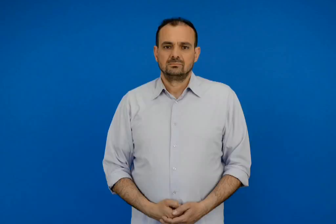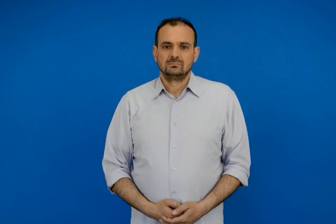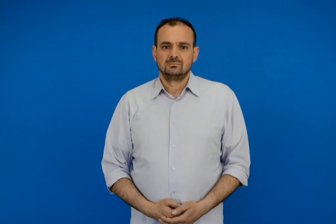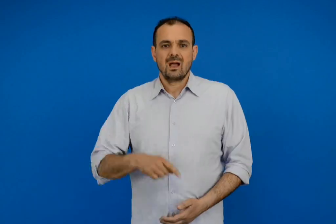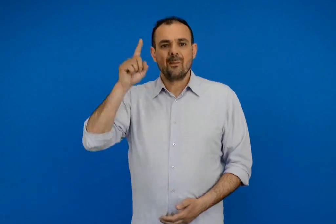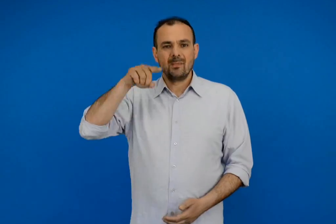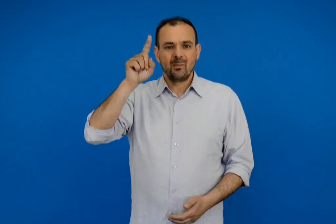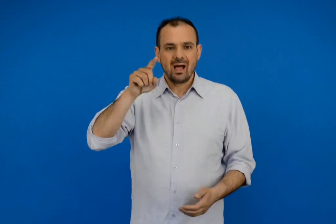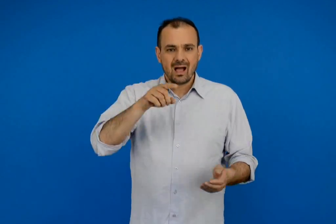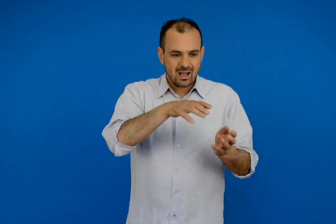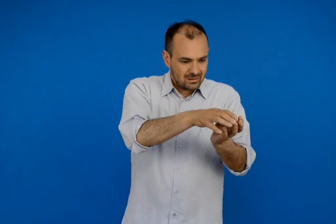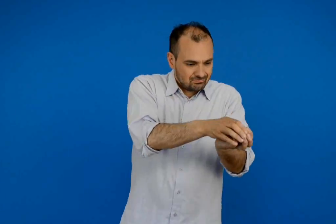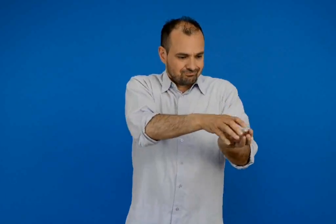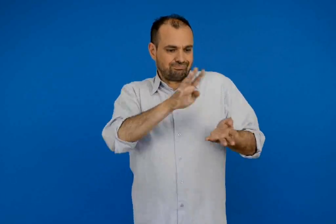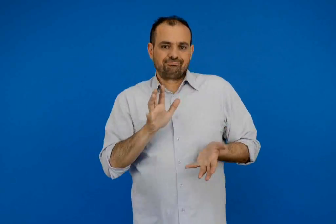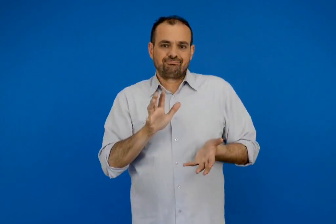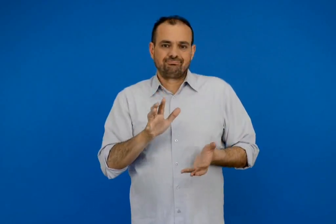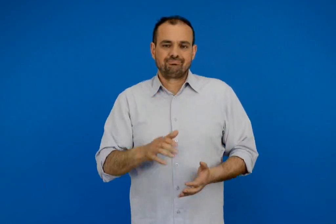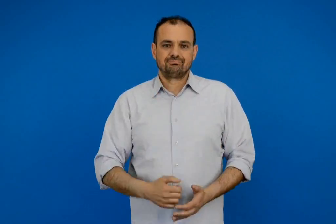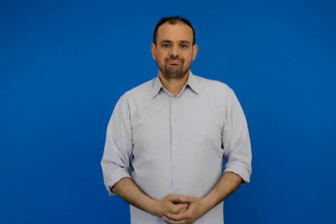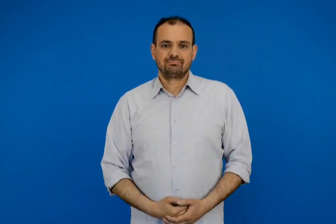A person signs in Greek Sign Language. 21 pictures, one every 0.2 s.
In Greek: ημερομηνία που το ξεσκέπασα
